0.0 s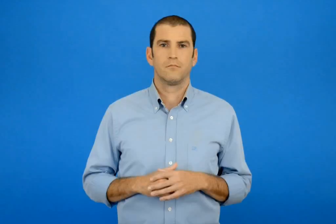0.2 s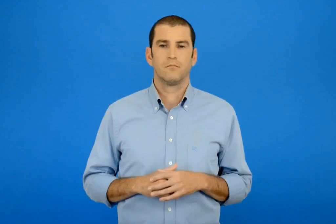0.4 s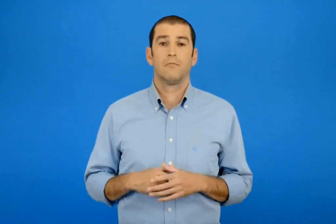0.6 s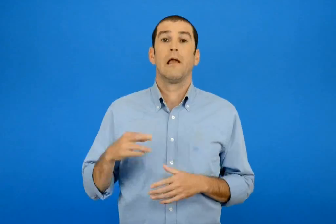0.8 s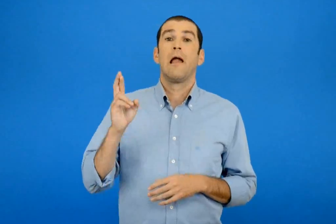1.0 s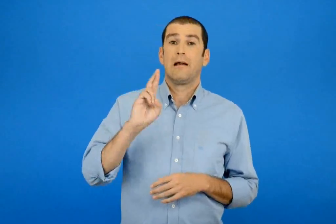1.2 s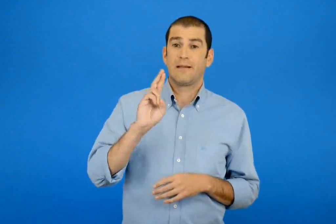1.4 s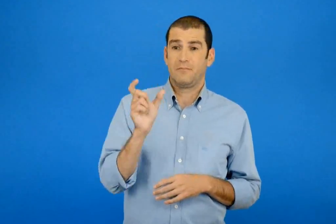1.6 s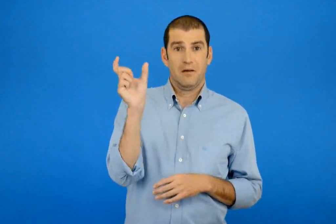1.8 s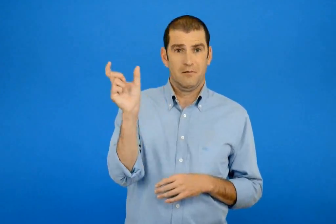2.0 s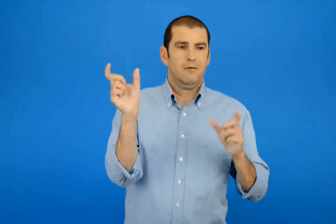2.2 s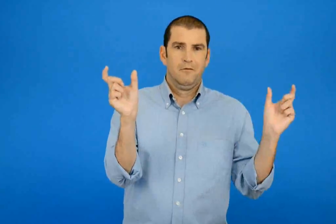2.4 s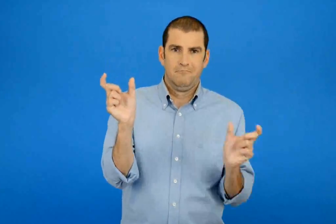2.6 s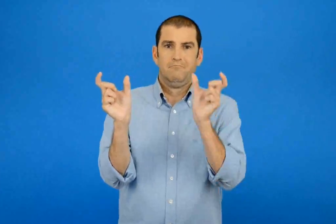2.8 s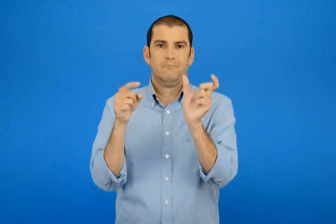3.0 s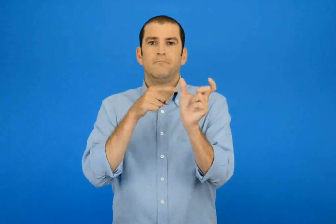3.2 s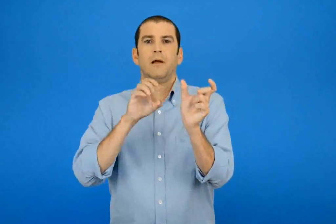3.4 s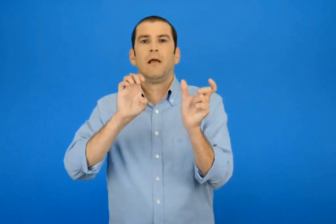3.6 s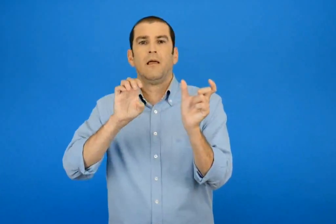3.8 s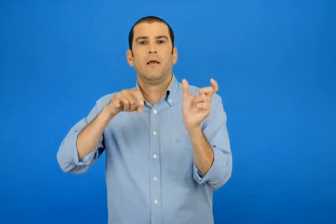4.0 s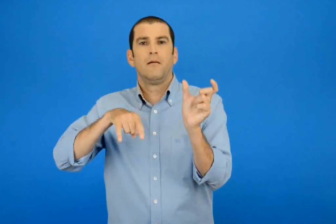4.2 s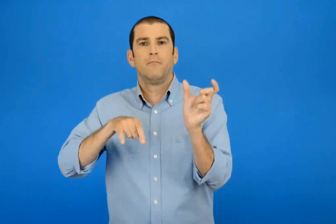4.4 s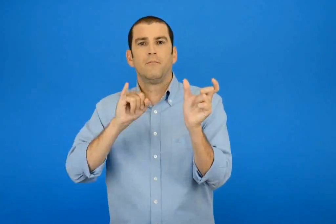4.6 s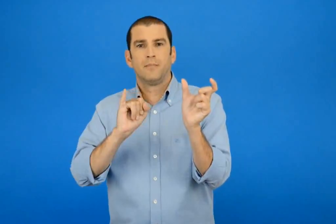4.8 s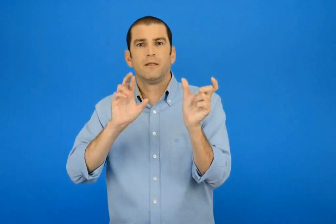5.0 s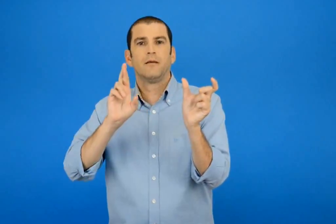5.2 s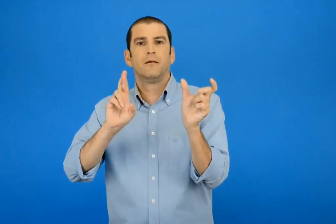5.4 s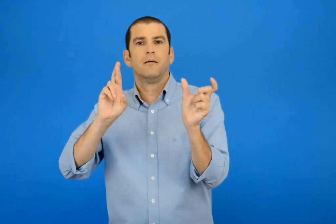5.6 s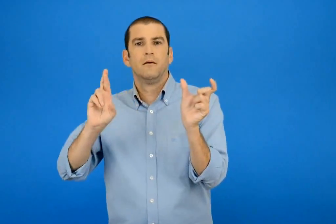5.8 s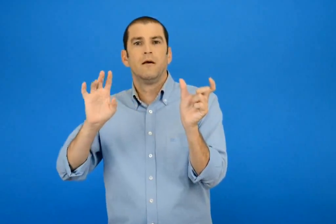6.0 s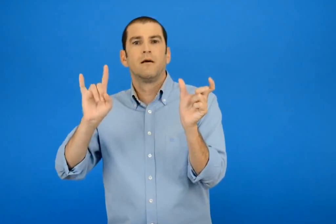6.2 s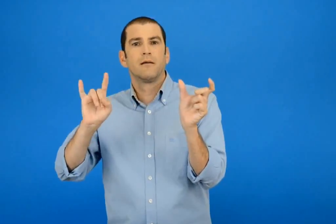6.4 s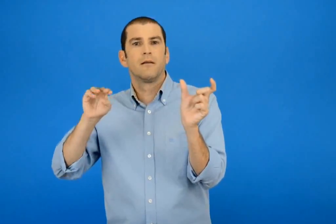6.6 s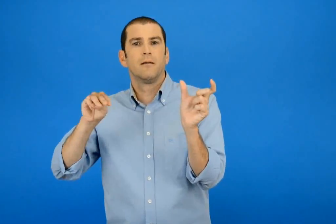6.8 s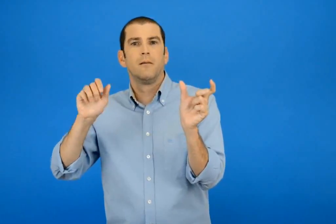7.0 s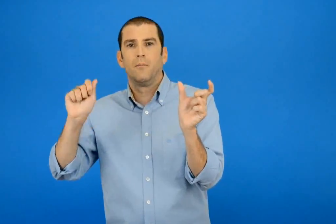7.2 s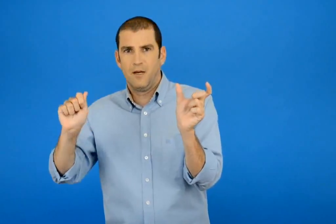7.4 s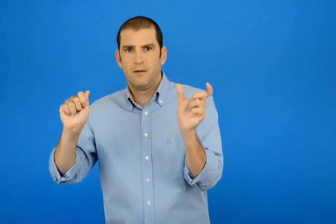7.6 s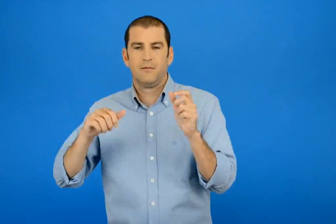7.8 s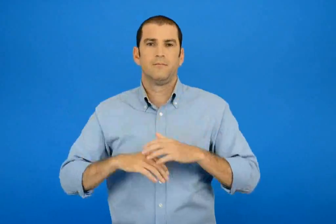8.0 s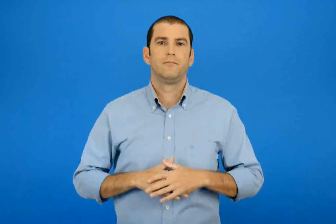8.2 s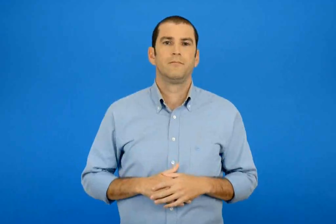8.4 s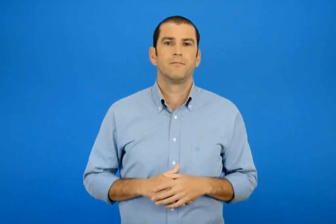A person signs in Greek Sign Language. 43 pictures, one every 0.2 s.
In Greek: ρήμα επίρρημα
